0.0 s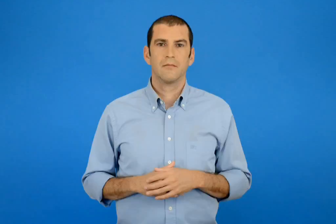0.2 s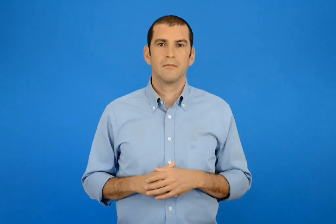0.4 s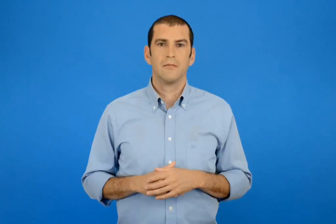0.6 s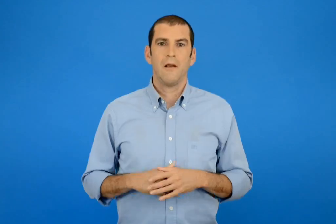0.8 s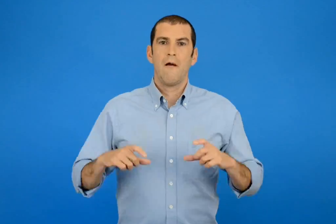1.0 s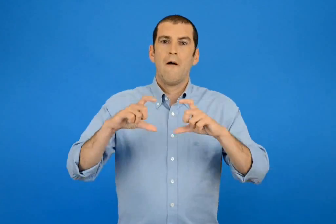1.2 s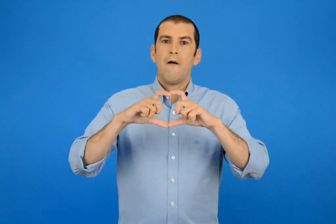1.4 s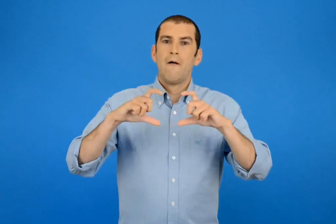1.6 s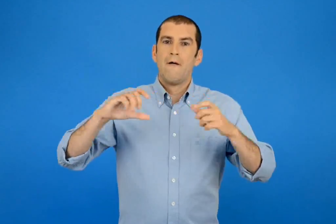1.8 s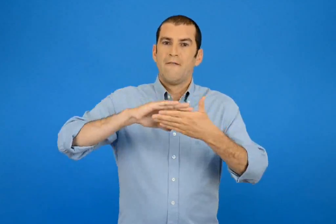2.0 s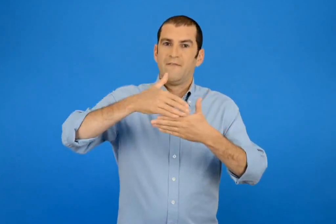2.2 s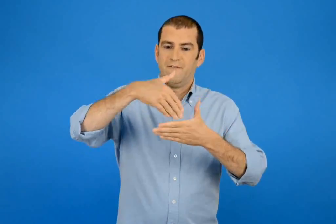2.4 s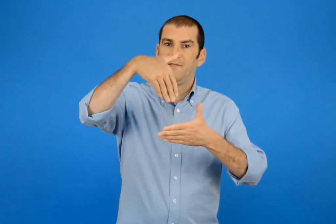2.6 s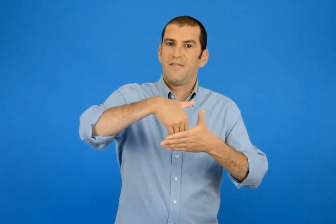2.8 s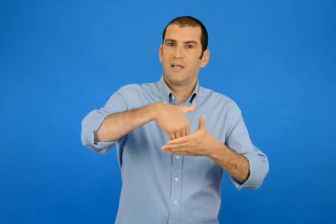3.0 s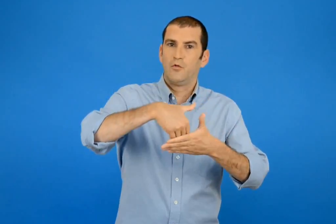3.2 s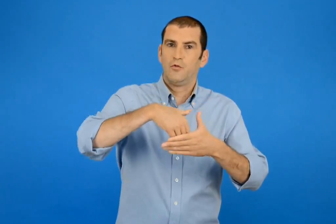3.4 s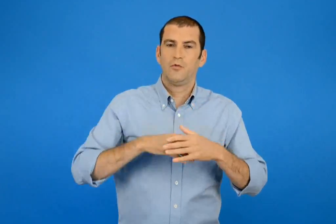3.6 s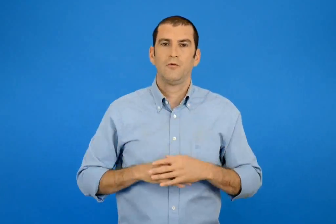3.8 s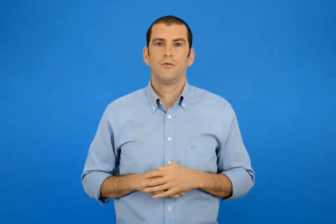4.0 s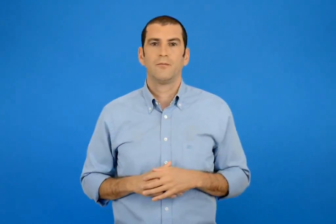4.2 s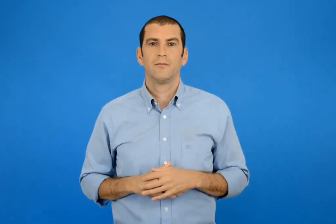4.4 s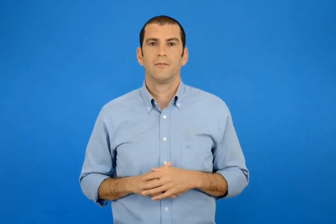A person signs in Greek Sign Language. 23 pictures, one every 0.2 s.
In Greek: φάκελος
